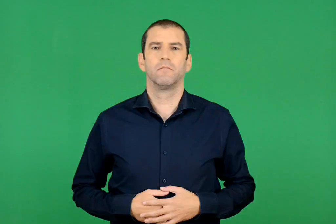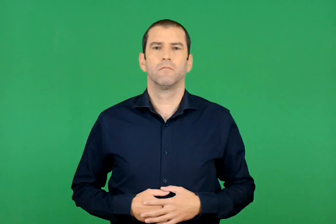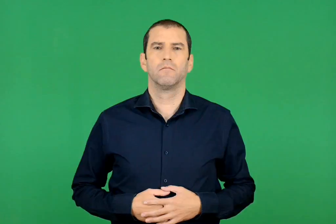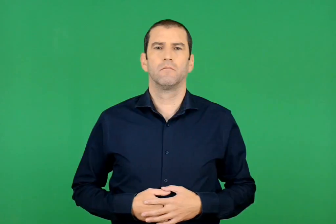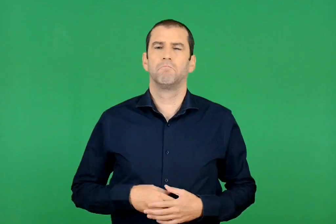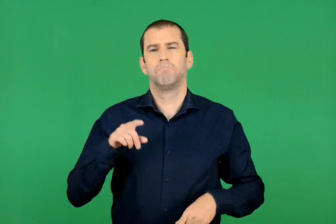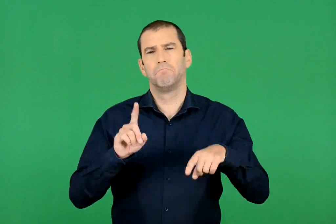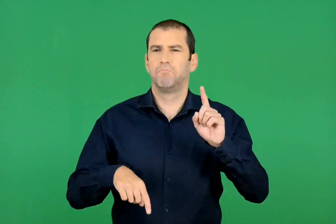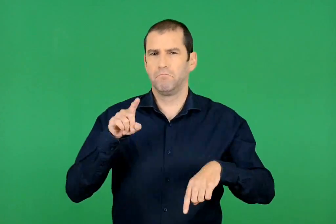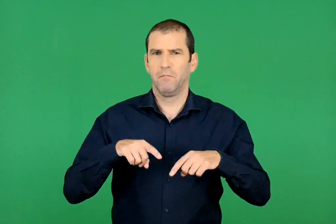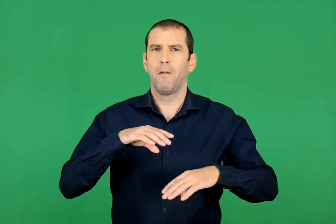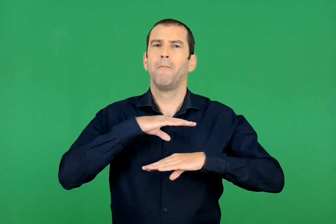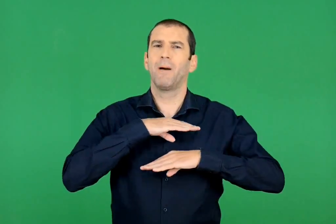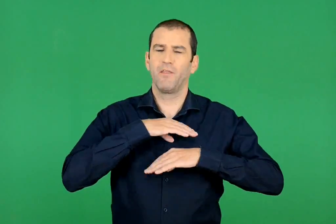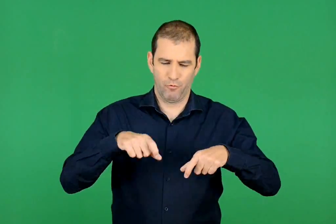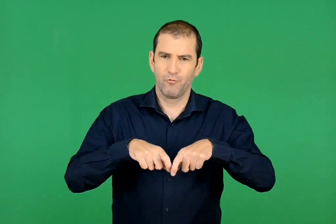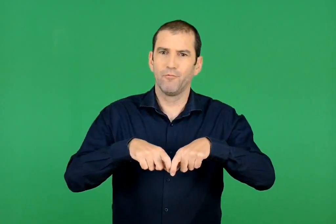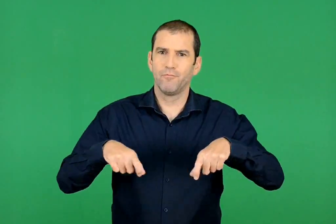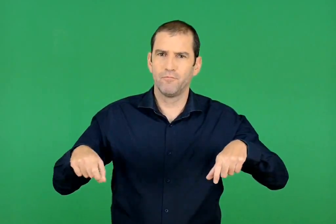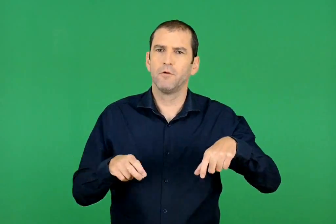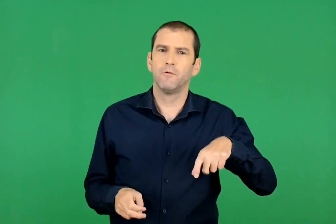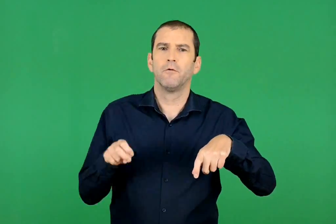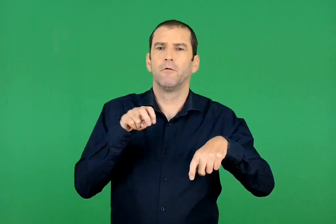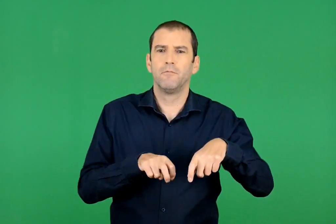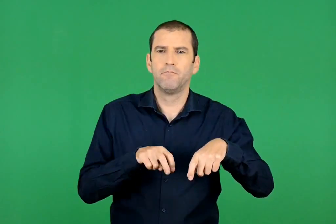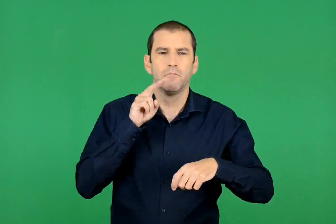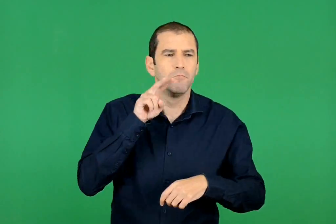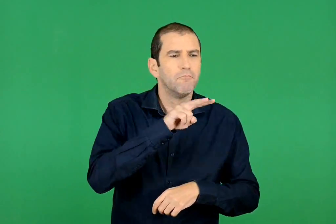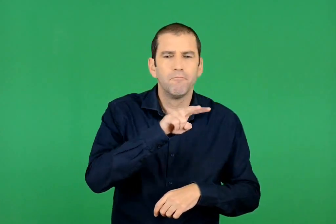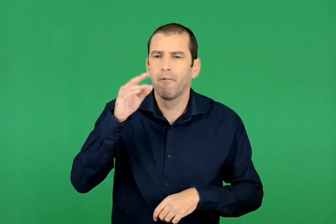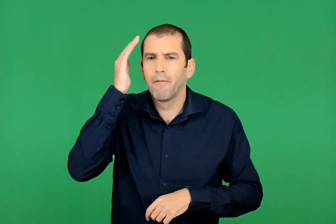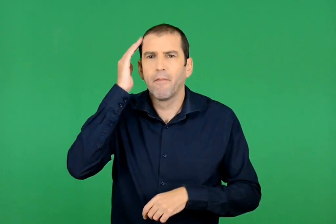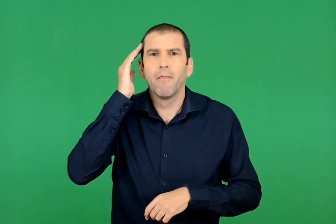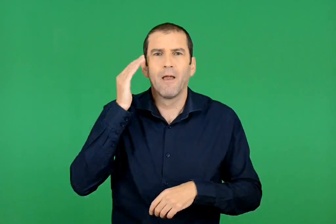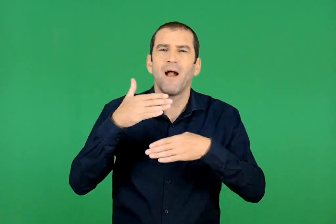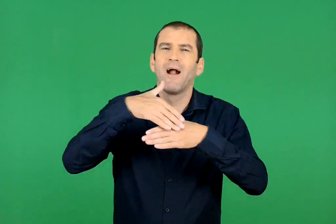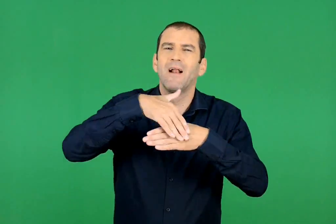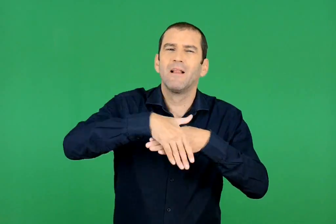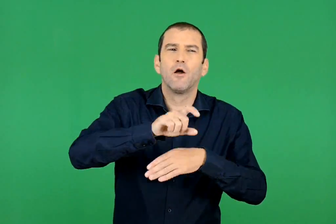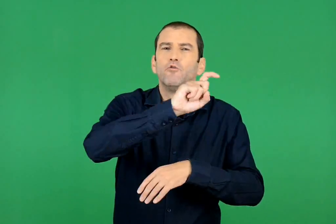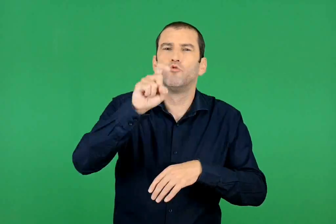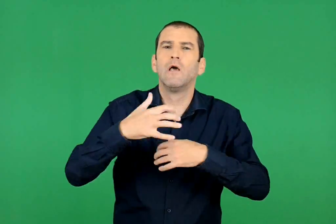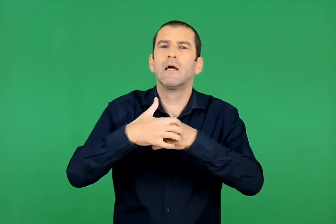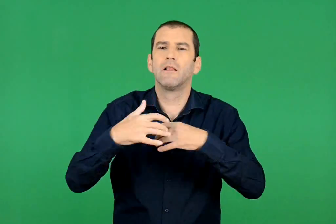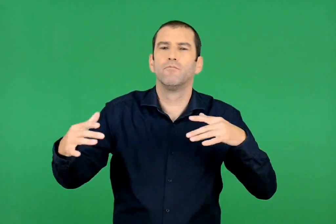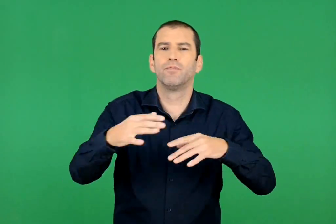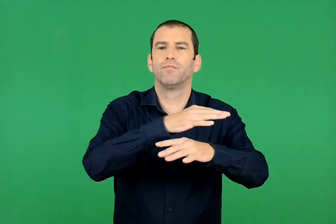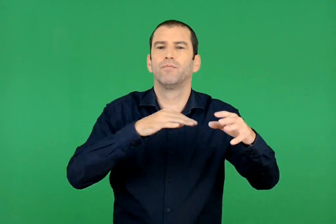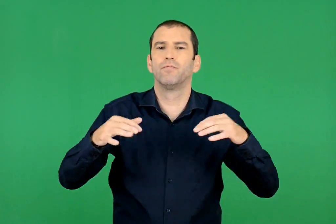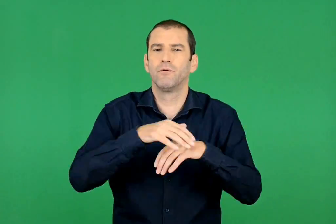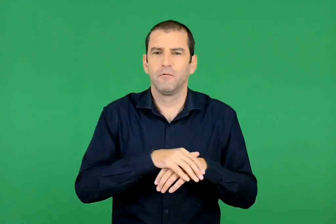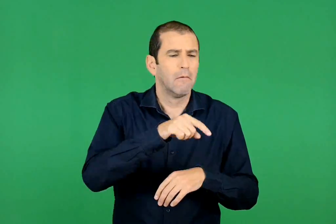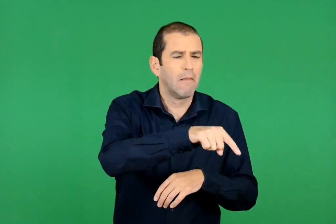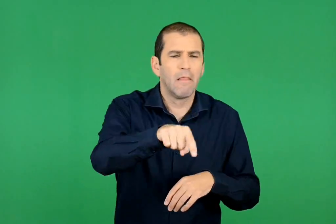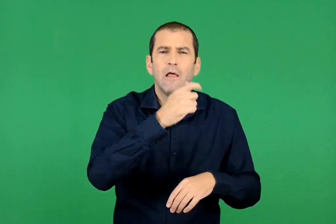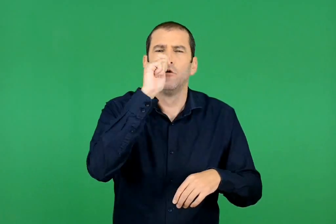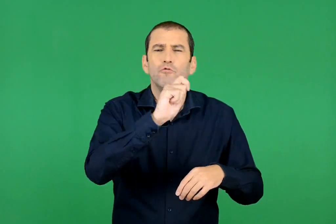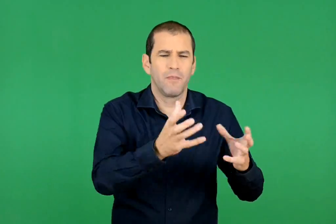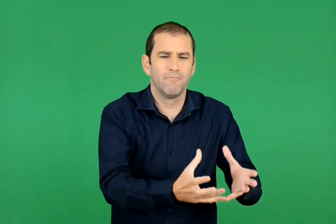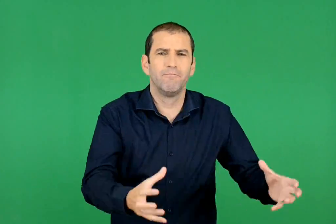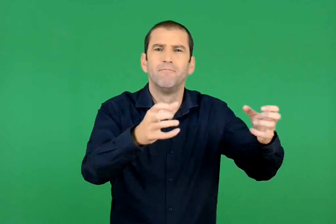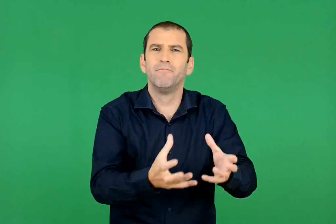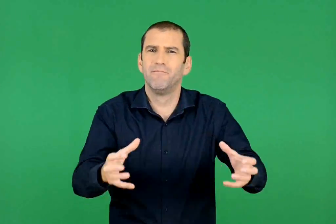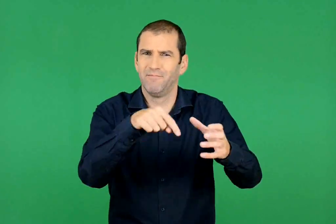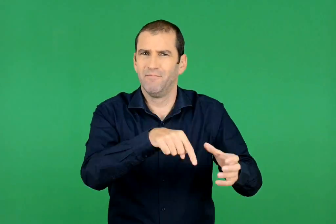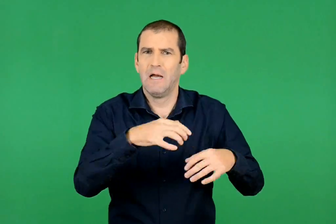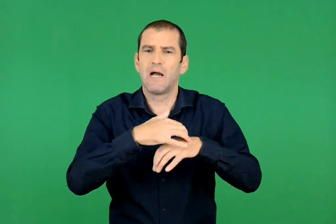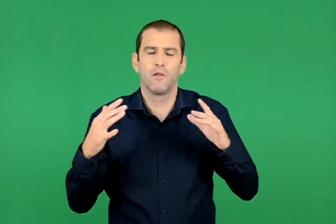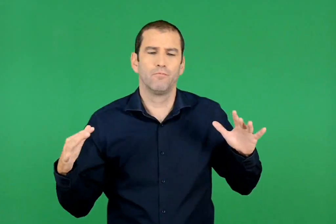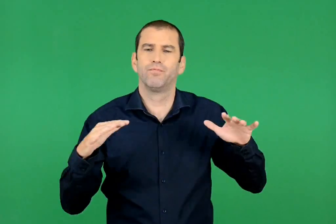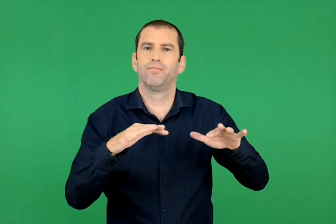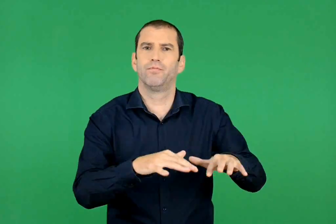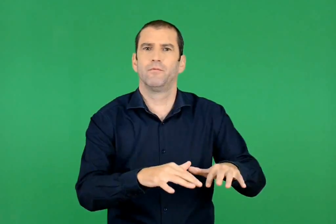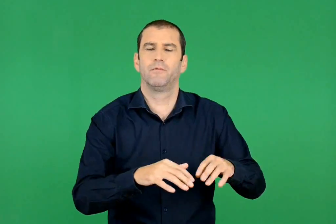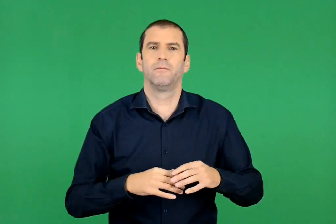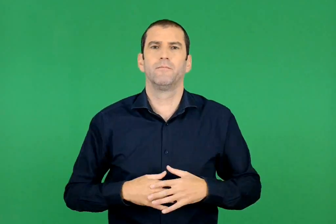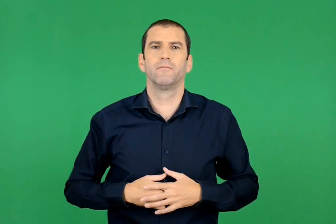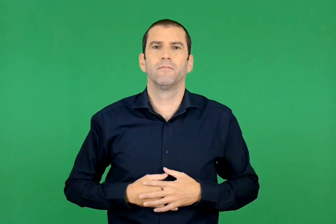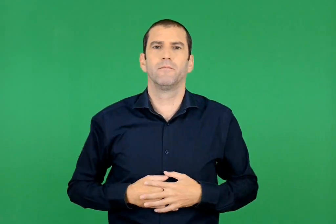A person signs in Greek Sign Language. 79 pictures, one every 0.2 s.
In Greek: καμιά φορά ανεβαίνει στο πρεβάζι του παράθυρου και χαζεύει έξω τη νυχτερινή ζωή των άλλων γάτων. εκεί , γύρω από τις σακούλες με τα σκουπίδια , είναι όλοι μαζεμένοι
